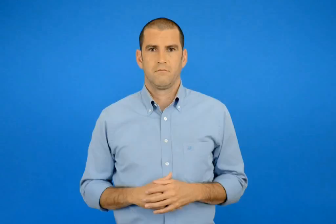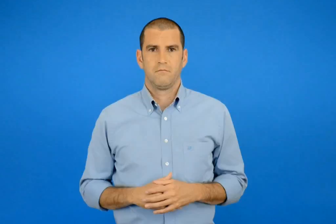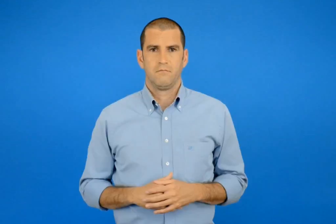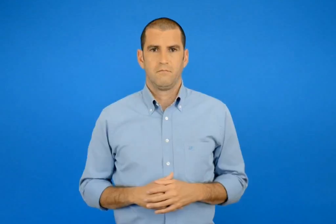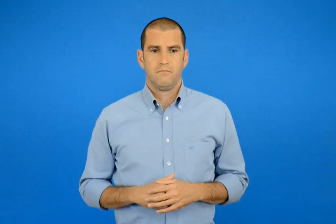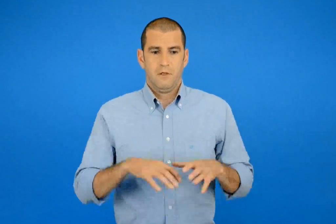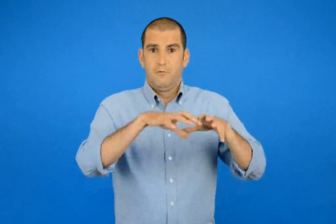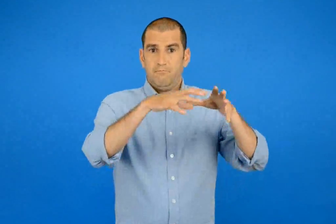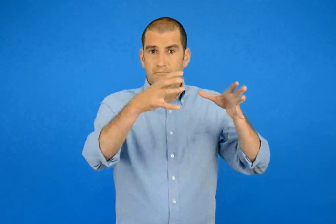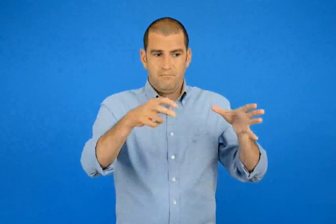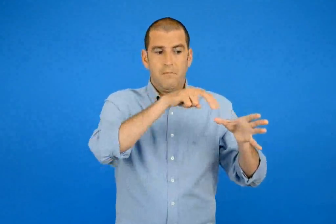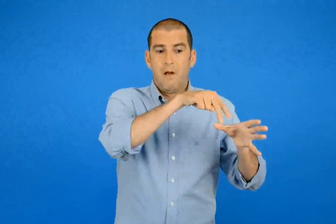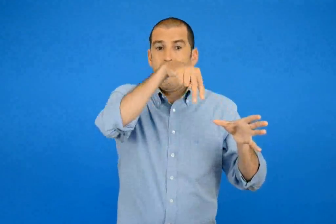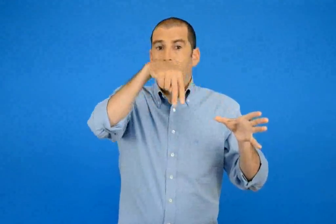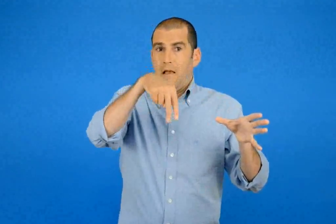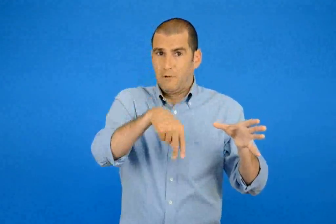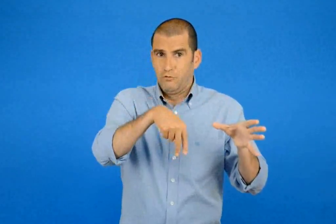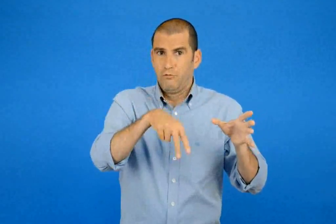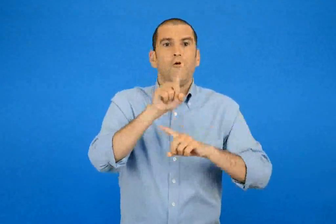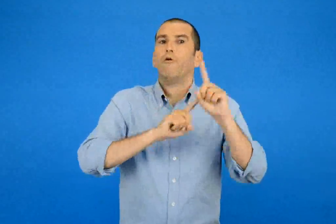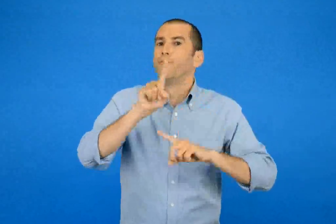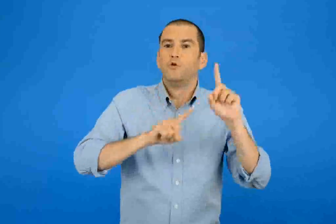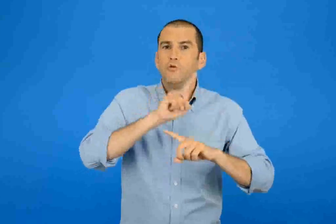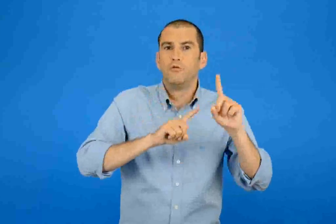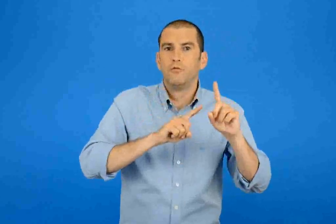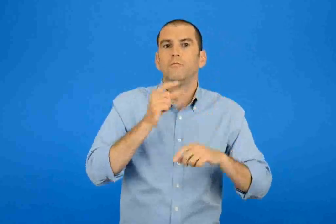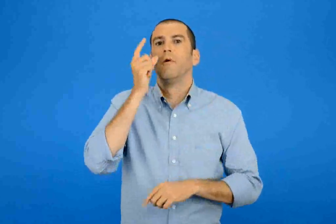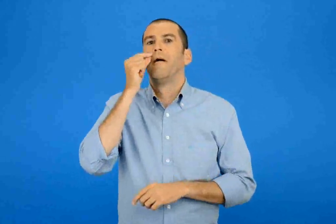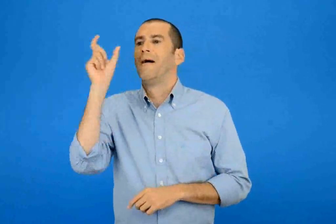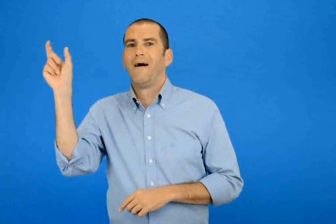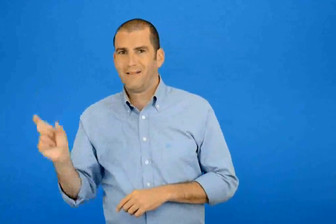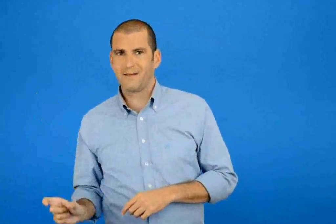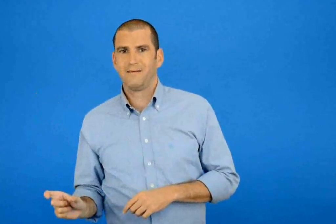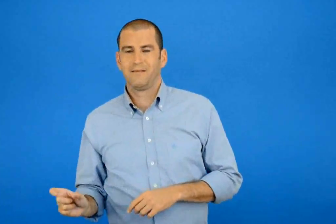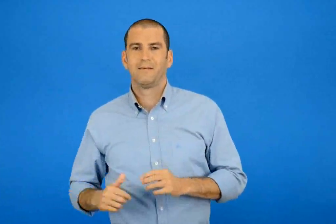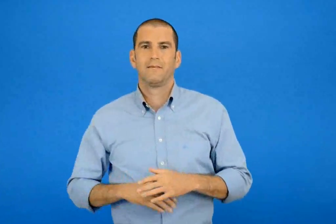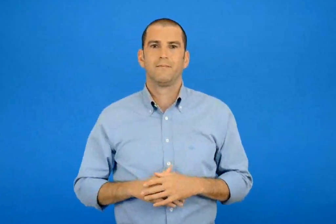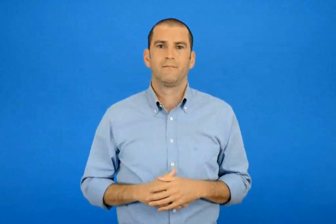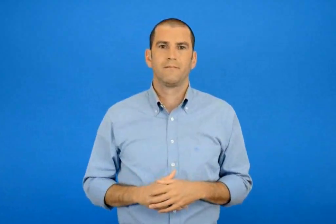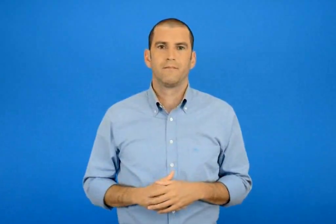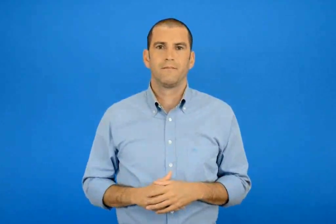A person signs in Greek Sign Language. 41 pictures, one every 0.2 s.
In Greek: ποιός στάθηκε απέξω ; ο άντρας
